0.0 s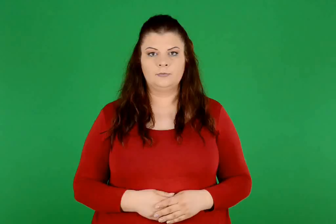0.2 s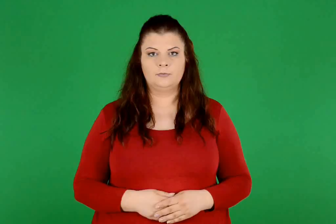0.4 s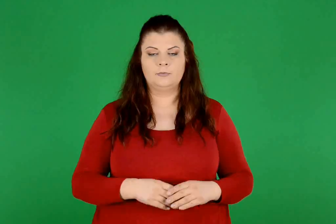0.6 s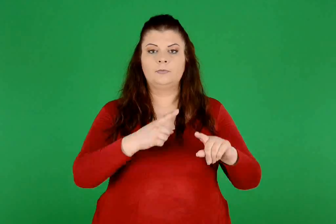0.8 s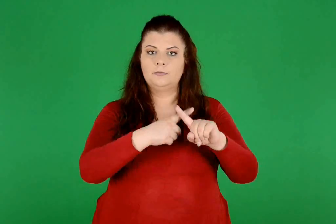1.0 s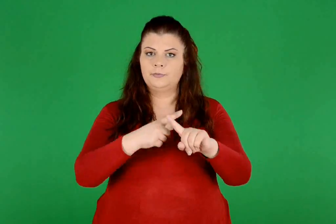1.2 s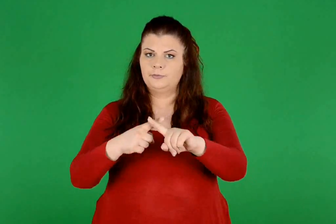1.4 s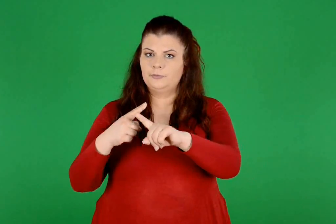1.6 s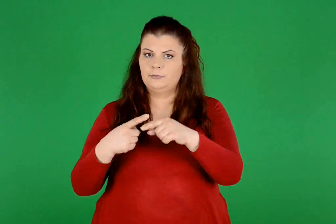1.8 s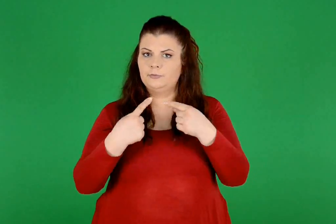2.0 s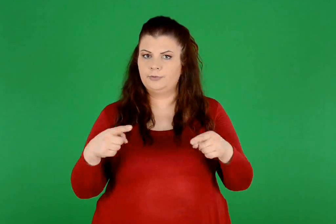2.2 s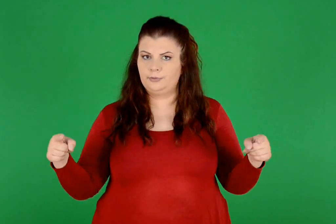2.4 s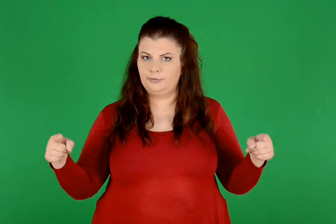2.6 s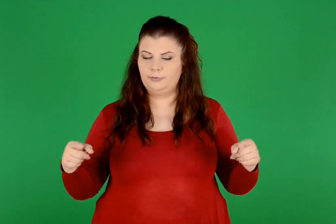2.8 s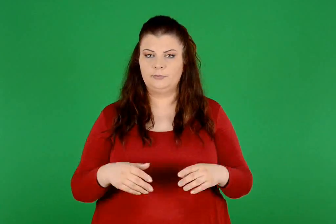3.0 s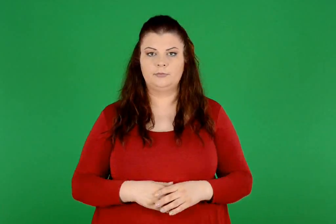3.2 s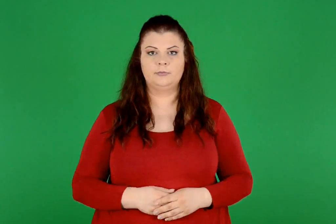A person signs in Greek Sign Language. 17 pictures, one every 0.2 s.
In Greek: πολλαπλασιασμοί
